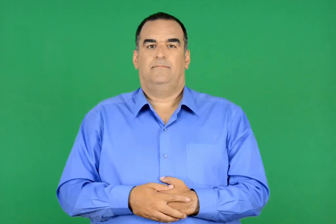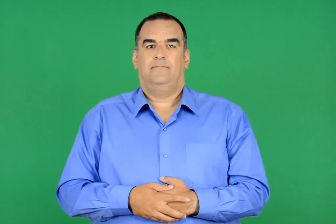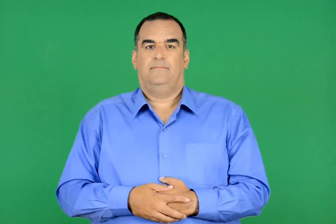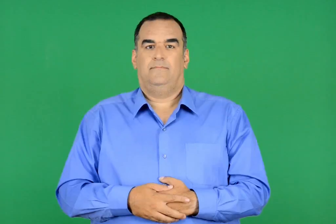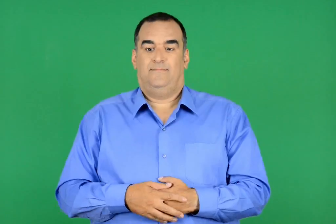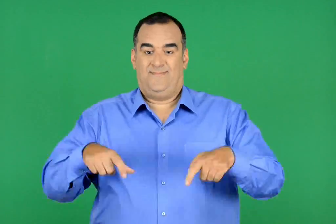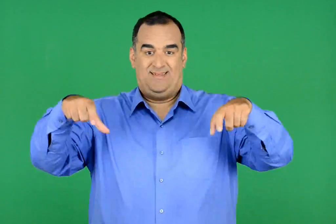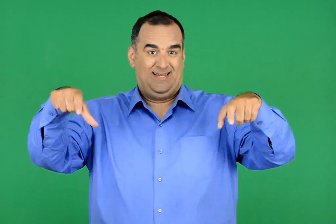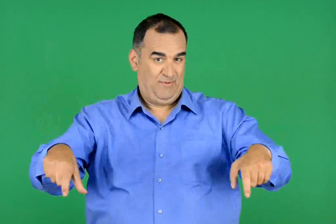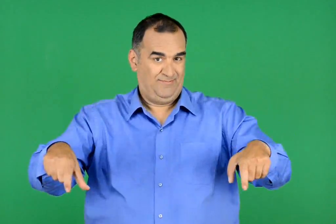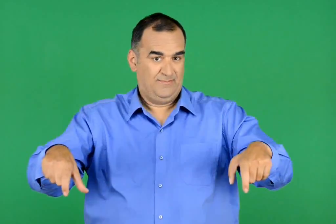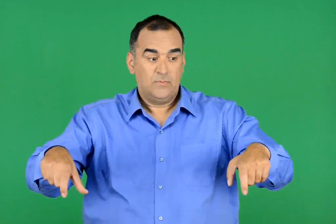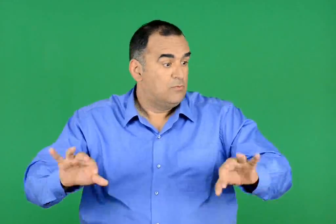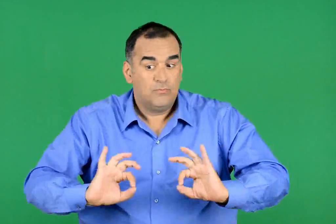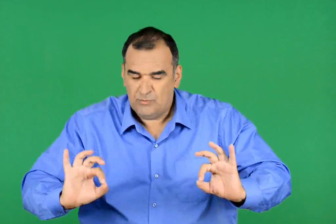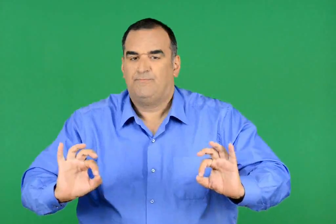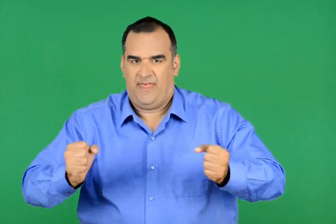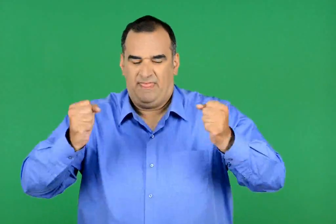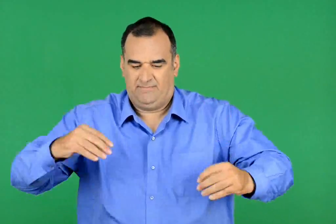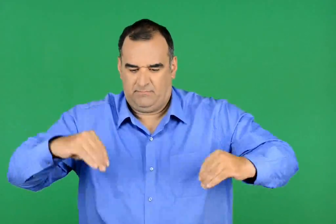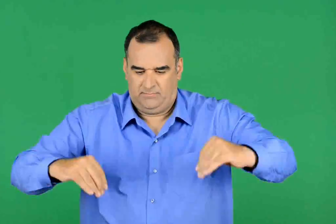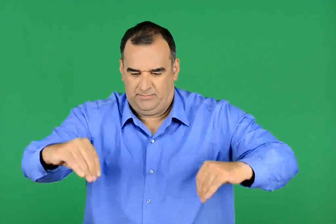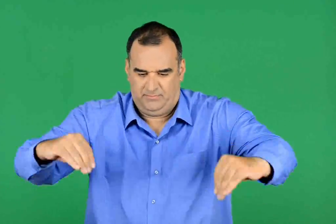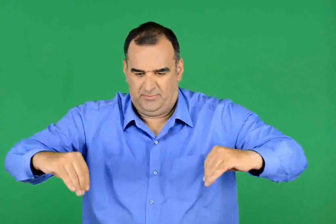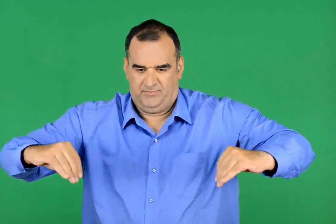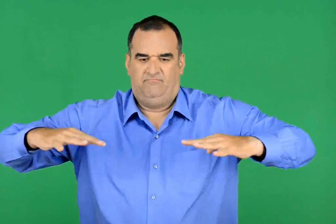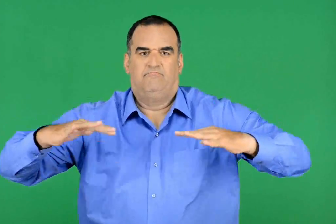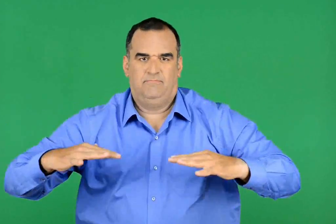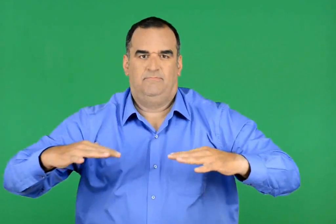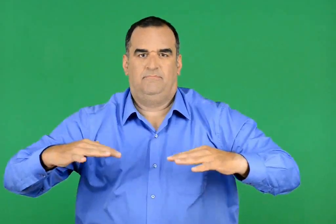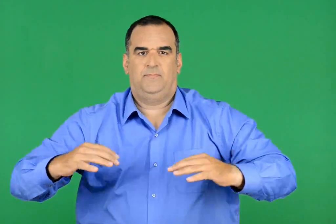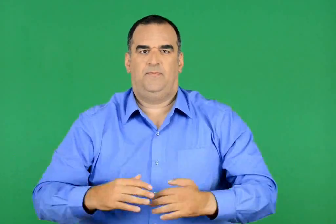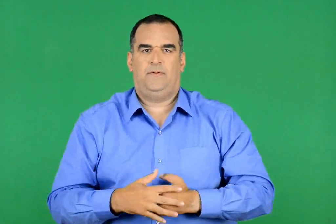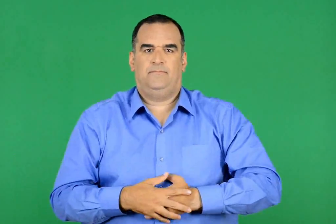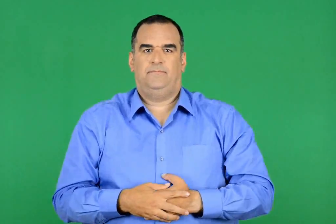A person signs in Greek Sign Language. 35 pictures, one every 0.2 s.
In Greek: τέλος πάντων , οι δύο ομάδες πήραν τη θέση τους στο γήπεδο
